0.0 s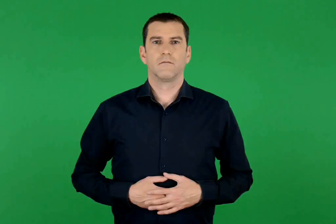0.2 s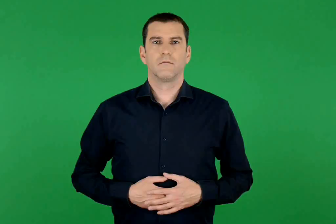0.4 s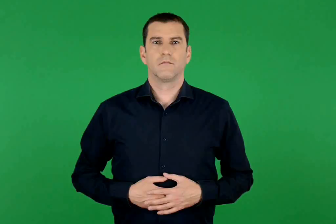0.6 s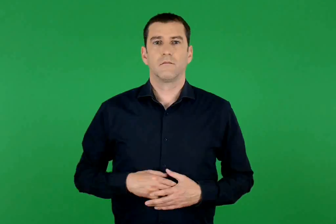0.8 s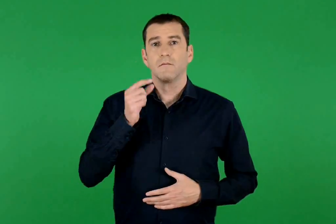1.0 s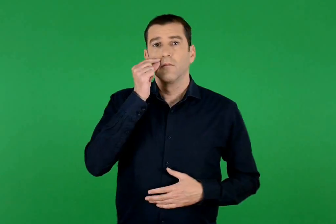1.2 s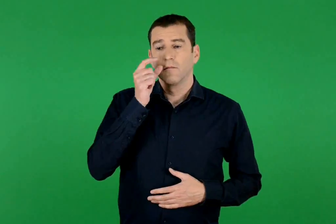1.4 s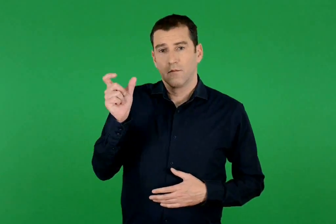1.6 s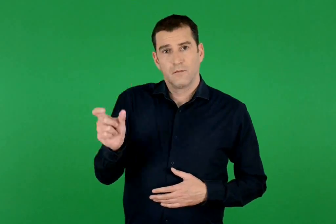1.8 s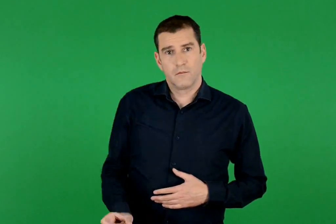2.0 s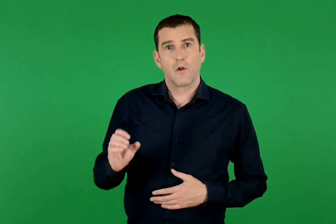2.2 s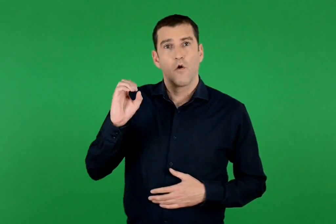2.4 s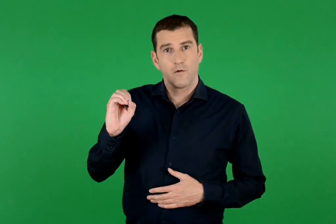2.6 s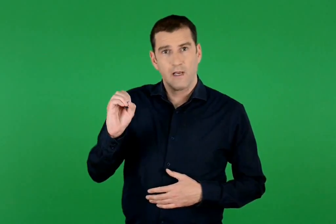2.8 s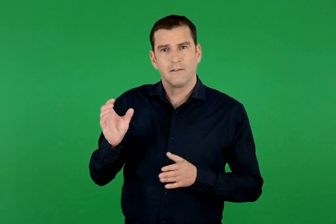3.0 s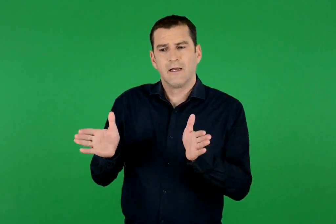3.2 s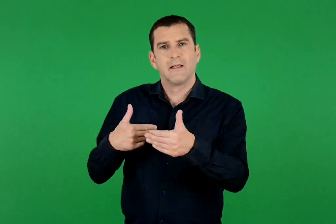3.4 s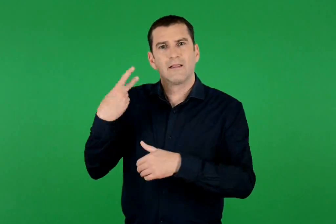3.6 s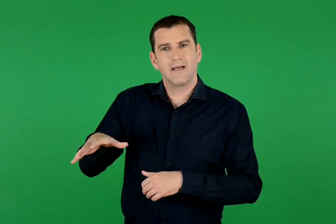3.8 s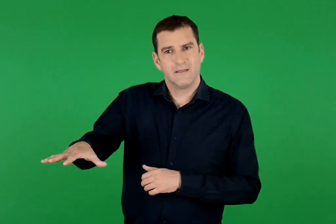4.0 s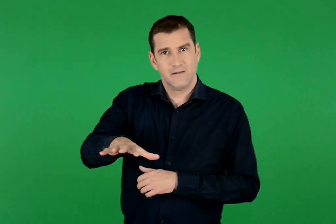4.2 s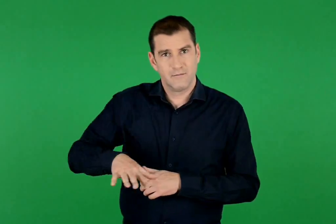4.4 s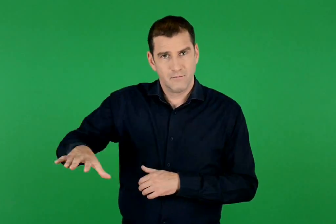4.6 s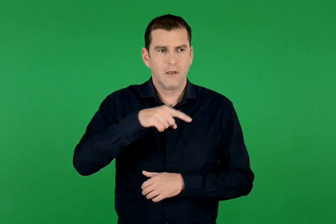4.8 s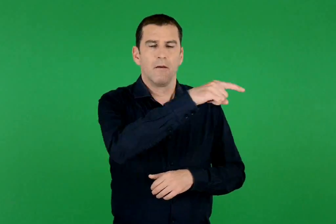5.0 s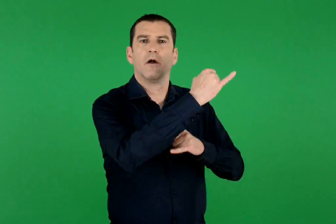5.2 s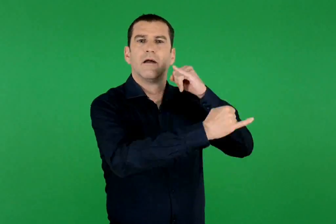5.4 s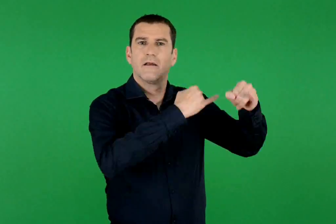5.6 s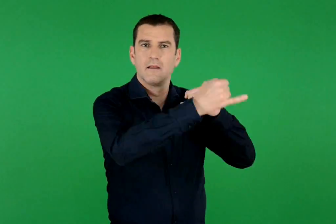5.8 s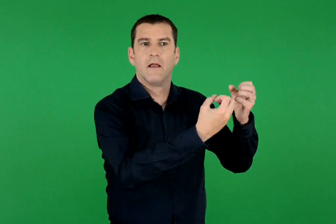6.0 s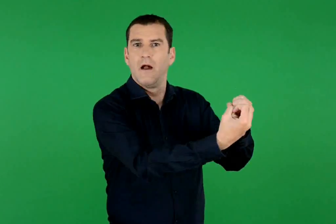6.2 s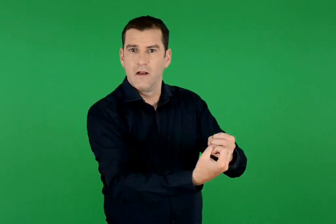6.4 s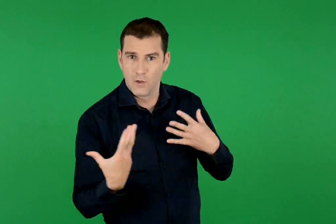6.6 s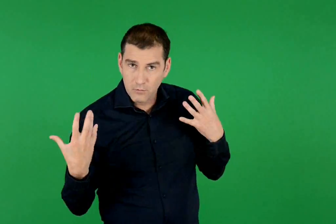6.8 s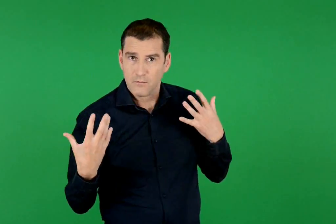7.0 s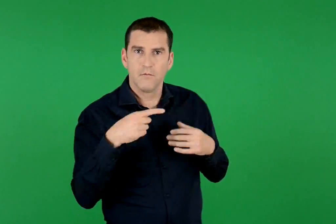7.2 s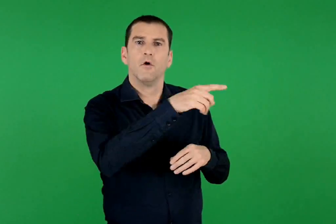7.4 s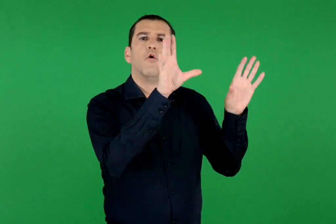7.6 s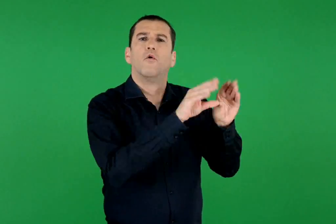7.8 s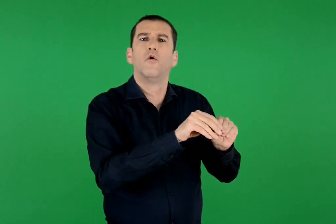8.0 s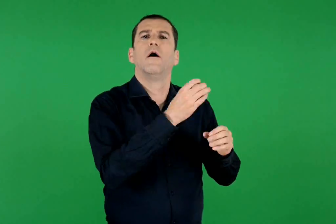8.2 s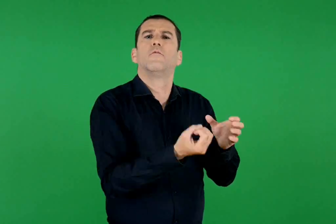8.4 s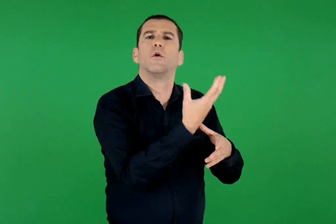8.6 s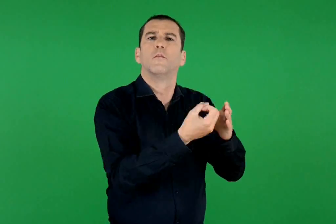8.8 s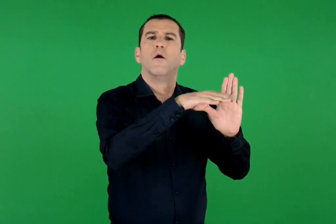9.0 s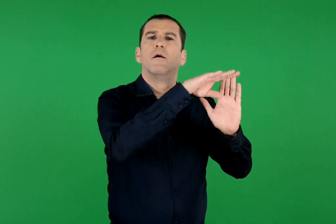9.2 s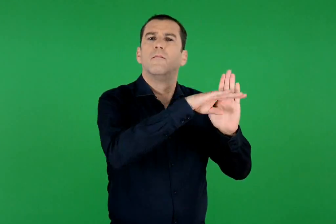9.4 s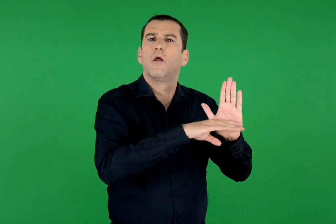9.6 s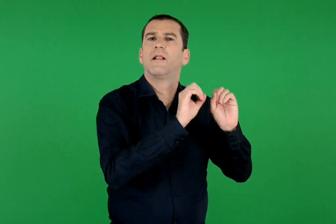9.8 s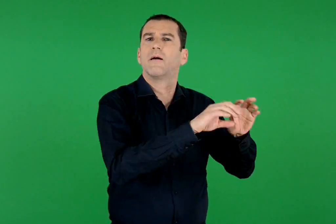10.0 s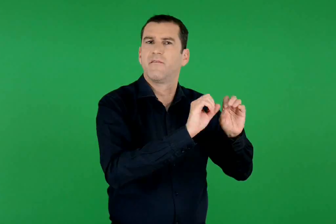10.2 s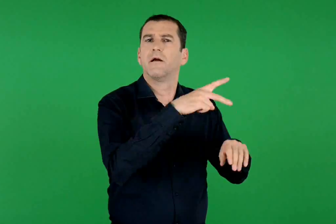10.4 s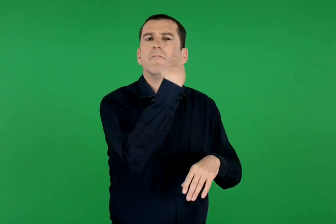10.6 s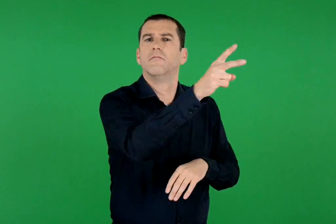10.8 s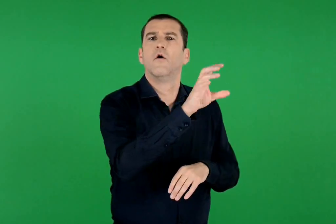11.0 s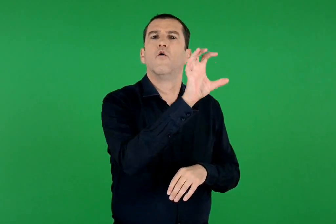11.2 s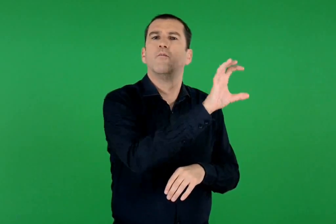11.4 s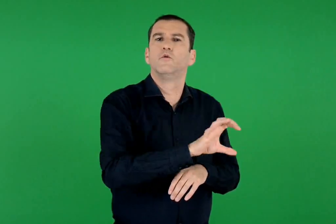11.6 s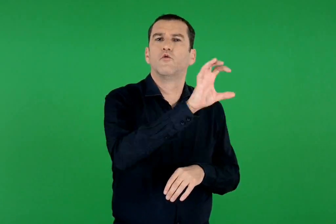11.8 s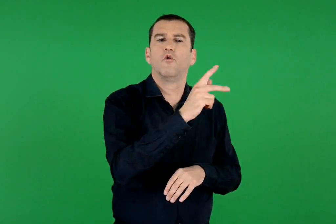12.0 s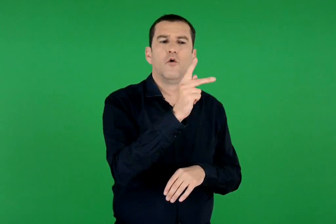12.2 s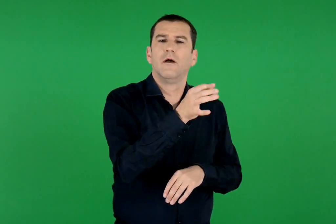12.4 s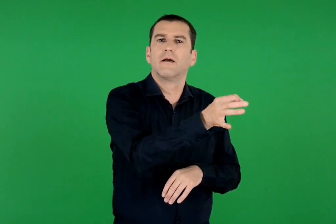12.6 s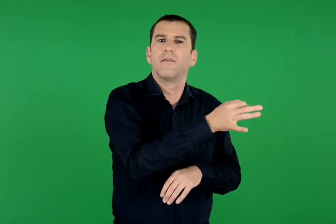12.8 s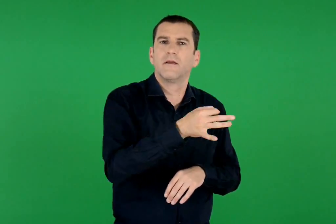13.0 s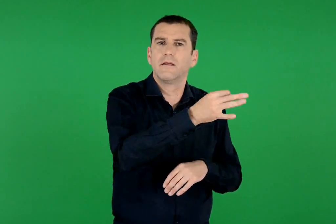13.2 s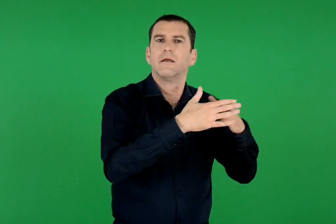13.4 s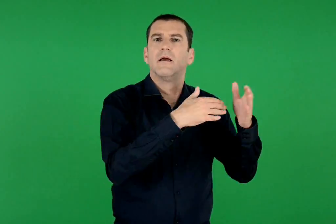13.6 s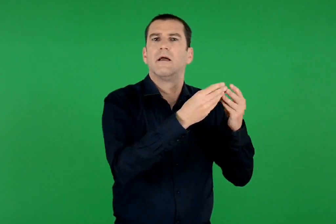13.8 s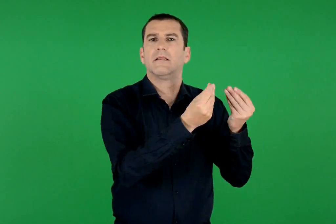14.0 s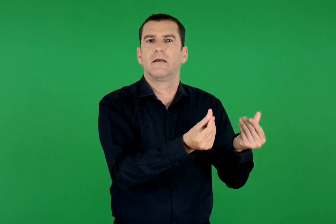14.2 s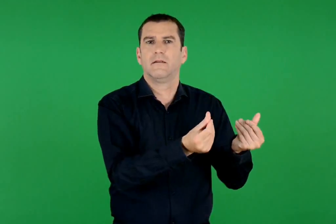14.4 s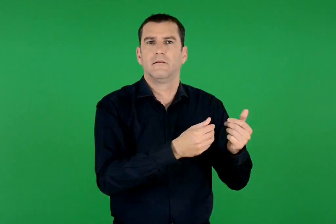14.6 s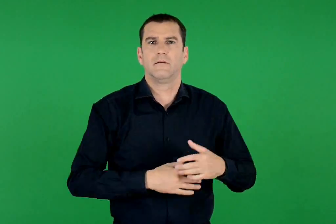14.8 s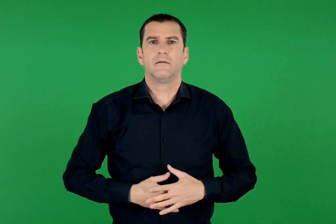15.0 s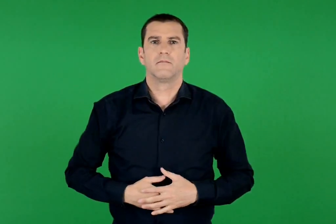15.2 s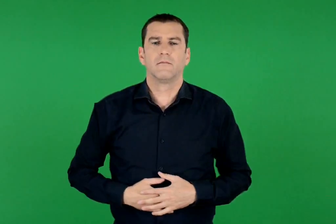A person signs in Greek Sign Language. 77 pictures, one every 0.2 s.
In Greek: η τάξη του ορφέα ενημερώθηκε από το διαδίκτυο για τα νέα εκπαιδευτικά προγράμματα του μουσείου κυκλαδικής τέχνης.
